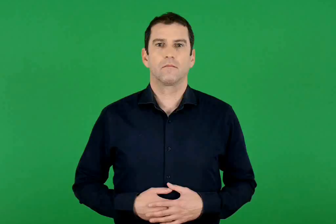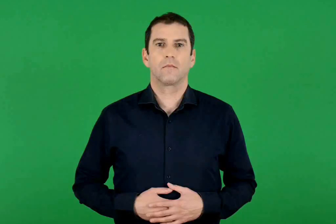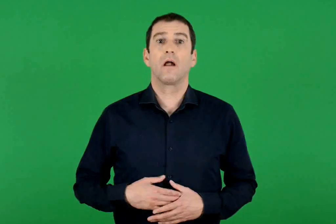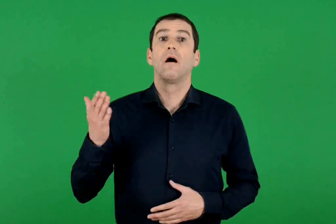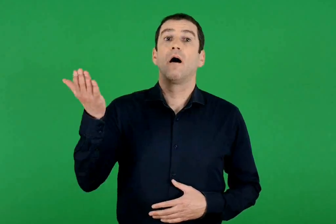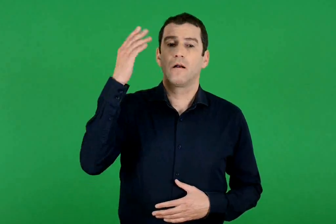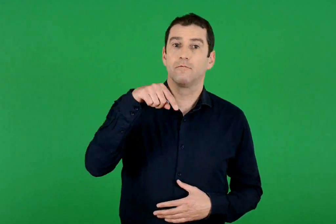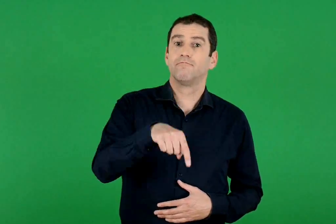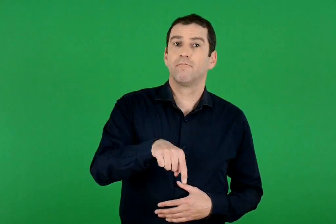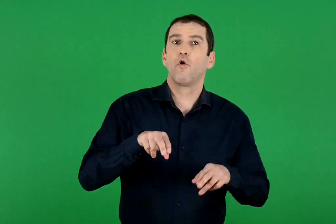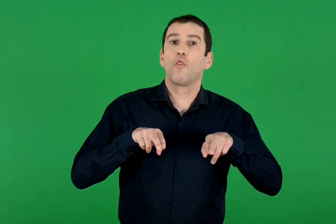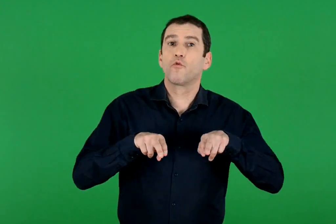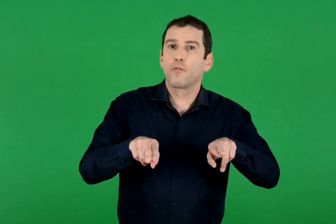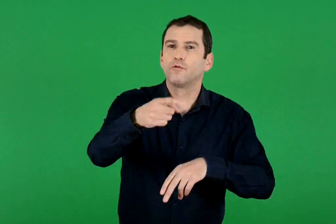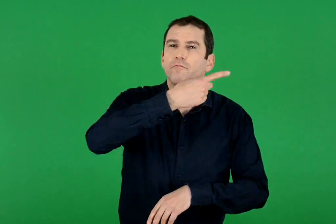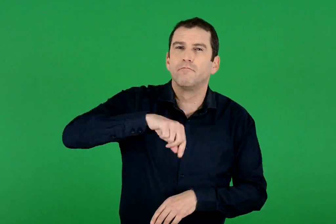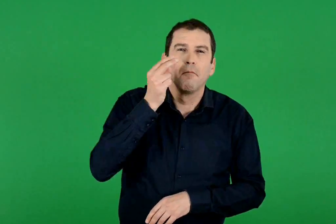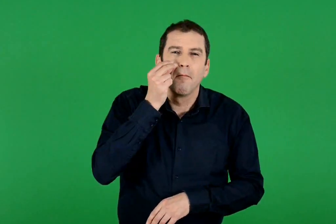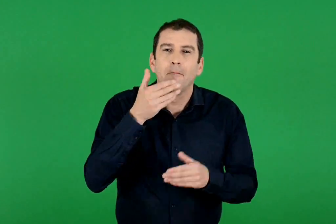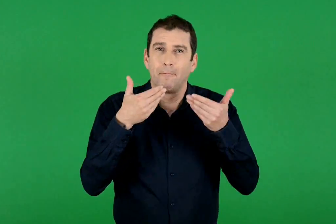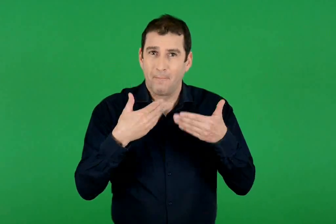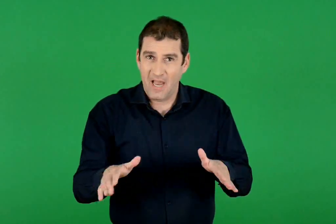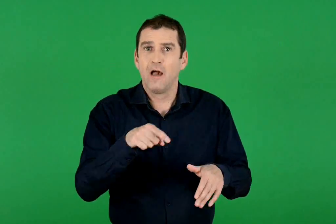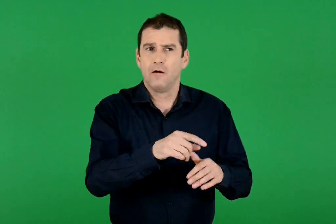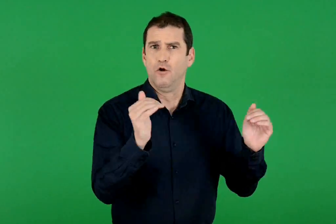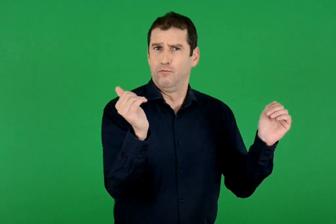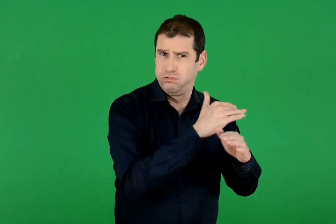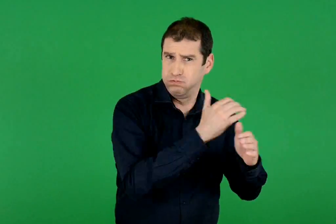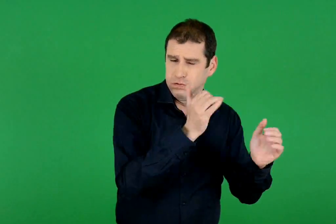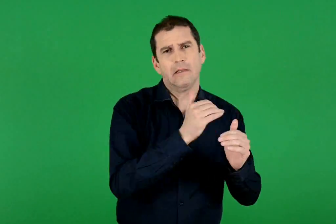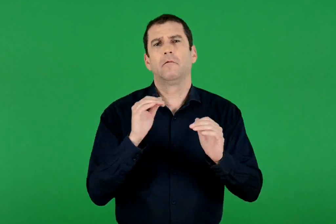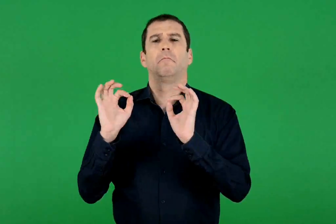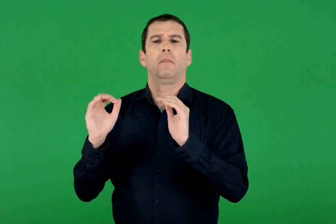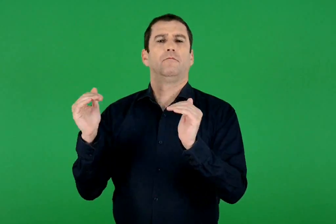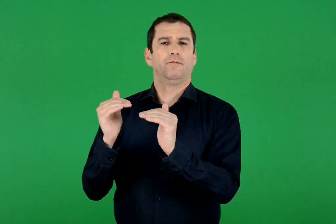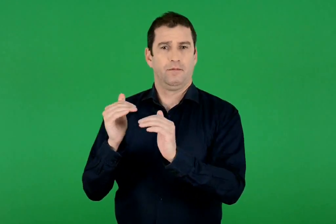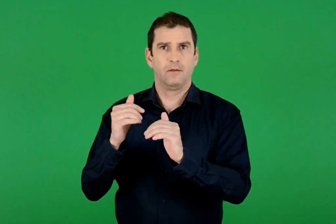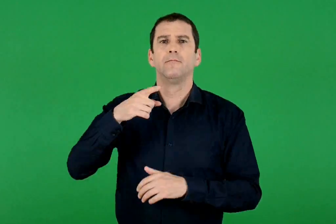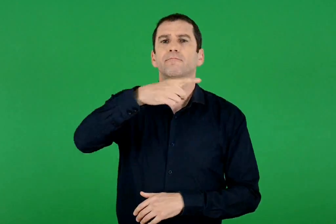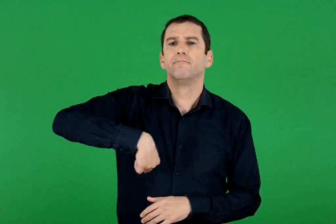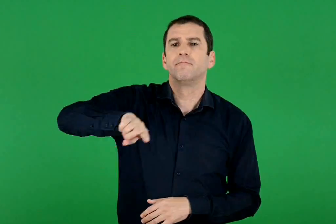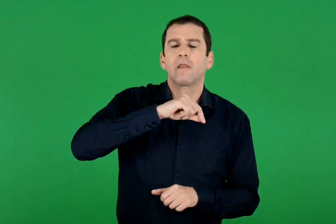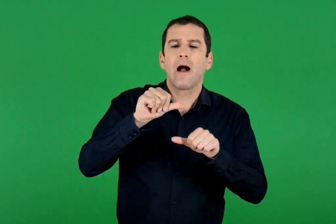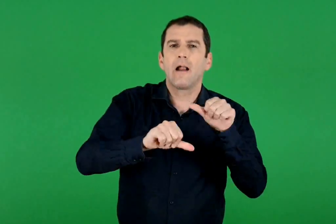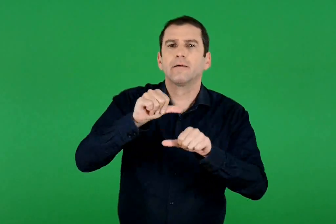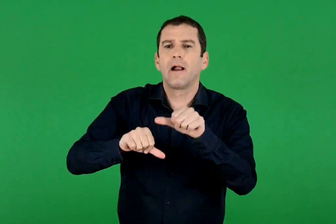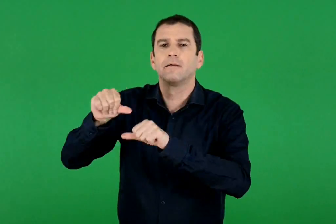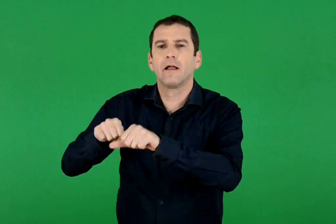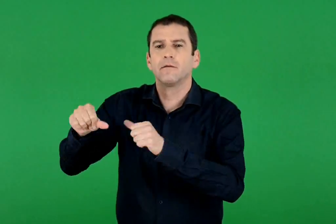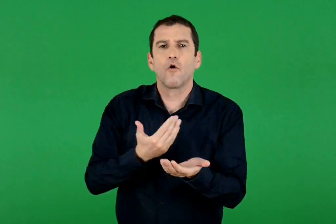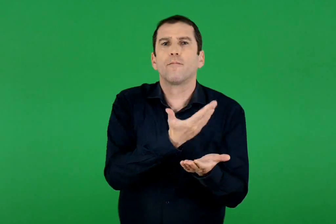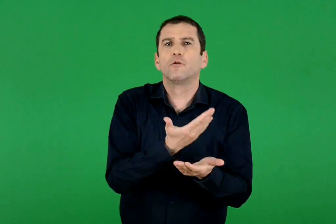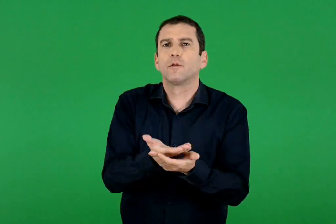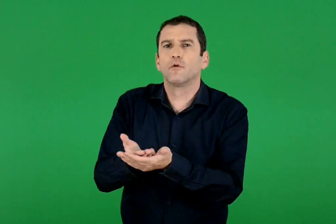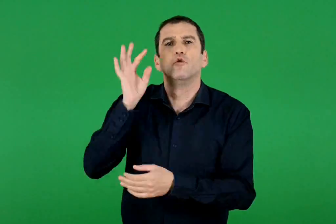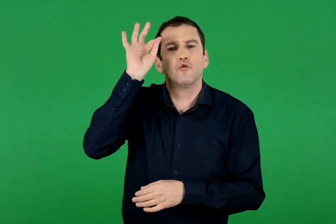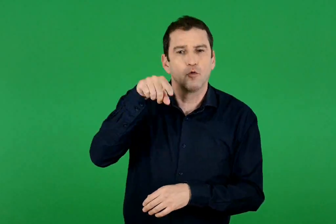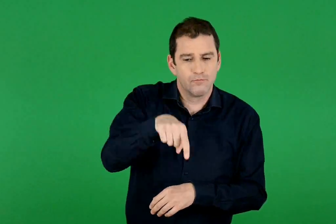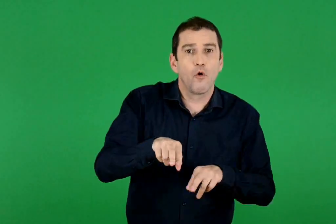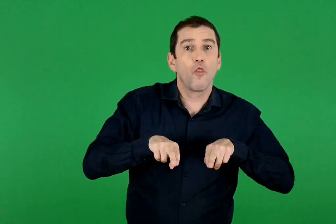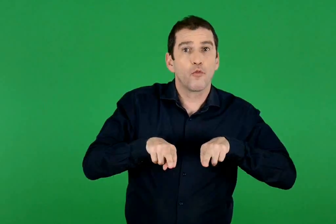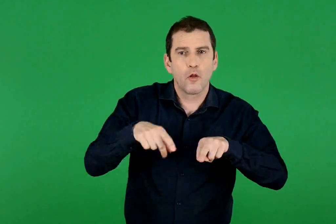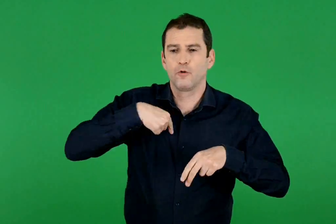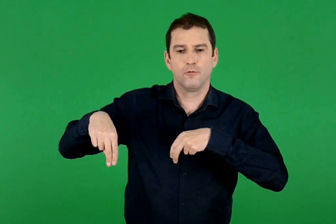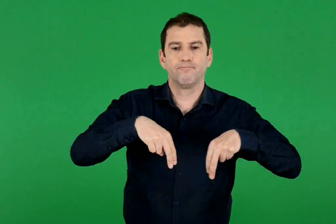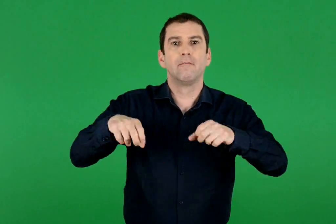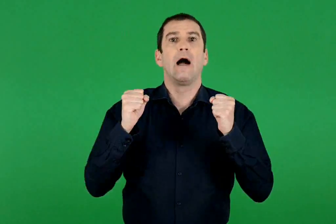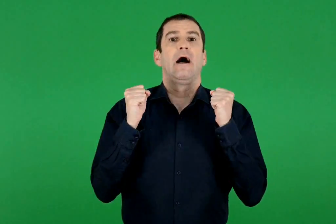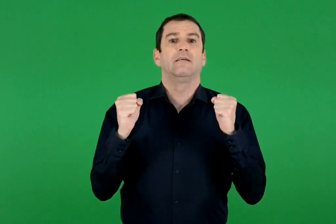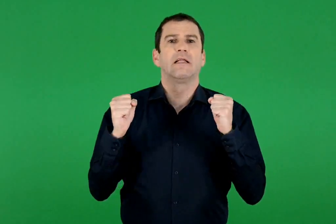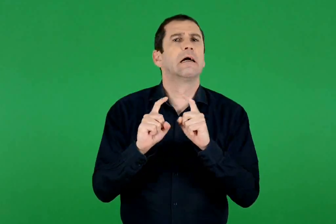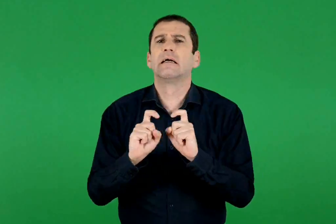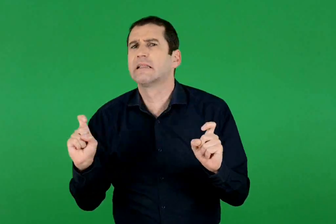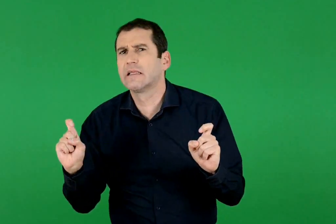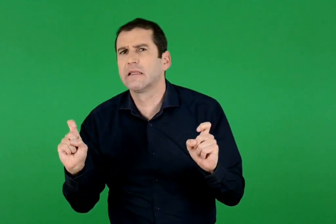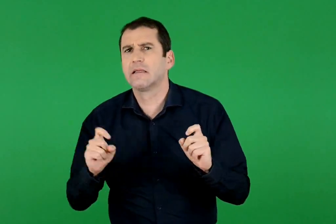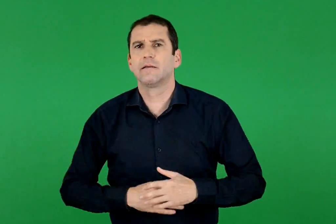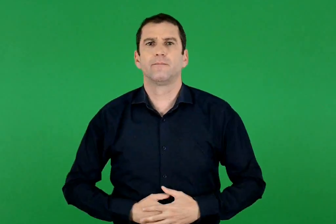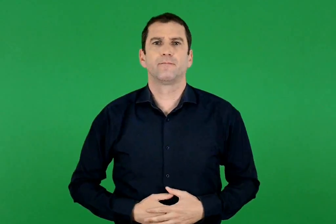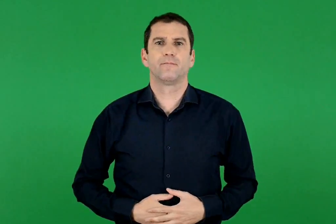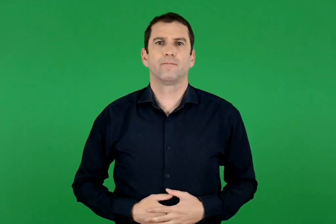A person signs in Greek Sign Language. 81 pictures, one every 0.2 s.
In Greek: αν ο δρόμος που παρατηρήσαμε είναι μεγάλης ή μέτριας κυκλοφορίας τι αλλαγές προτείνουμε να γίνουν σε αυτόν για να κυκλοφορούμε με μεγαλύτερη ασφάλεια ;
